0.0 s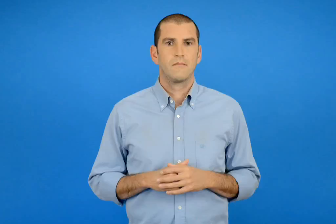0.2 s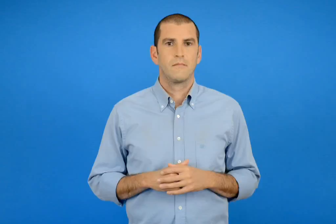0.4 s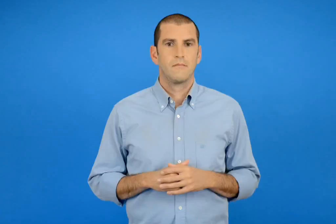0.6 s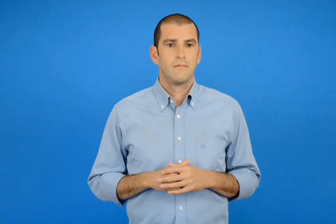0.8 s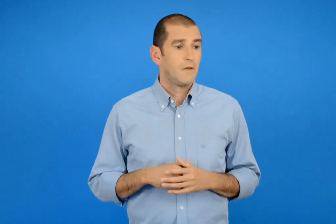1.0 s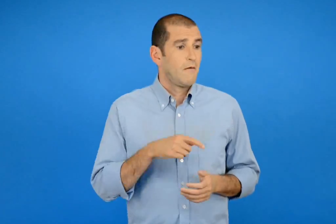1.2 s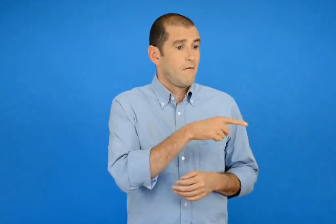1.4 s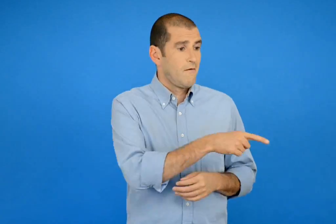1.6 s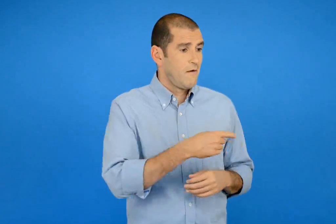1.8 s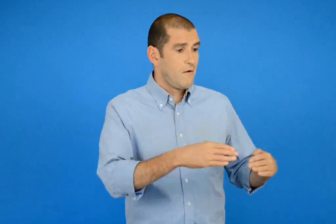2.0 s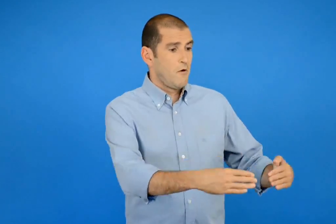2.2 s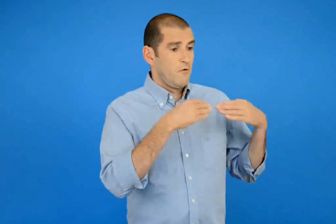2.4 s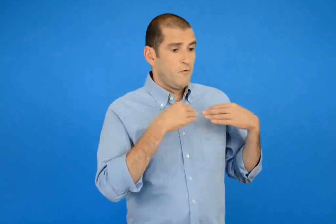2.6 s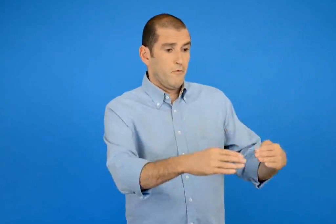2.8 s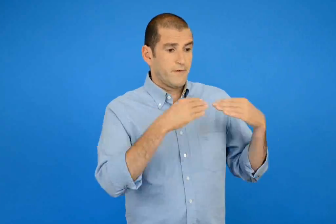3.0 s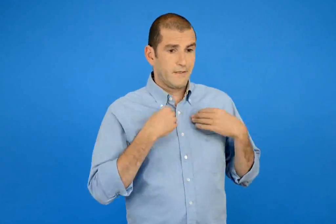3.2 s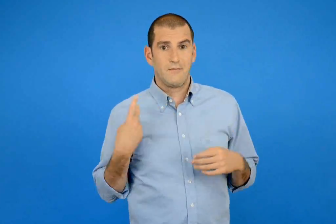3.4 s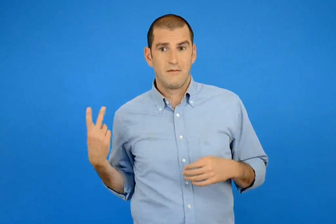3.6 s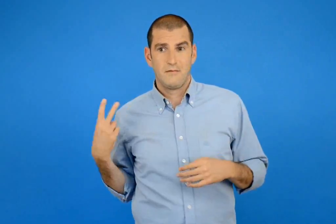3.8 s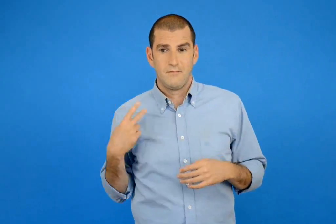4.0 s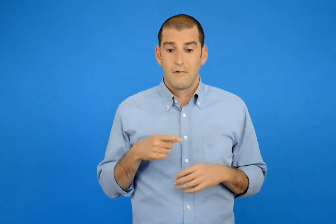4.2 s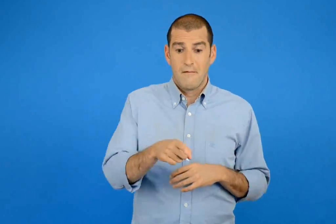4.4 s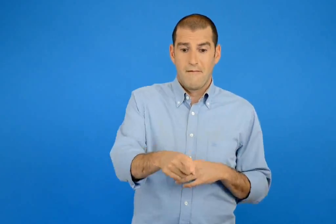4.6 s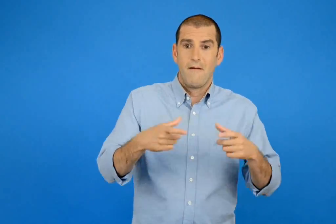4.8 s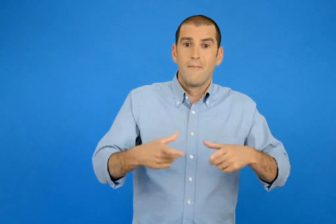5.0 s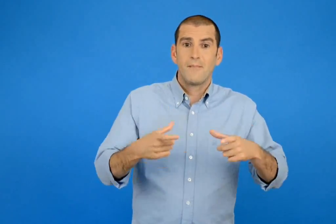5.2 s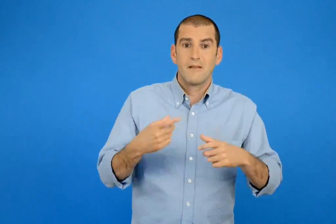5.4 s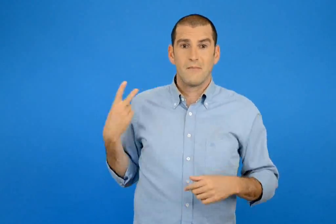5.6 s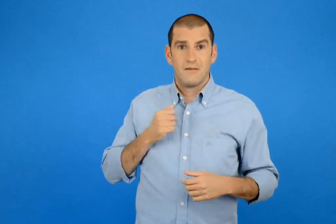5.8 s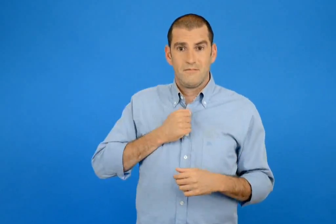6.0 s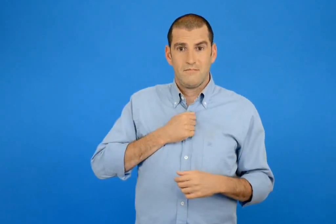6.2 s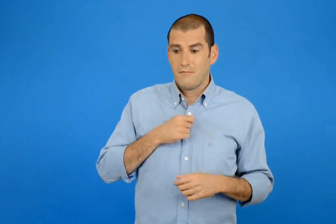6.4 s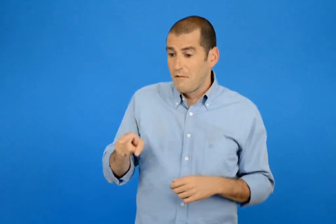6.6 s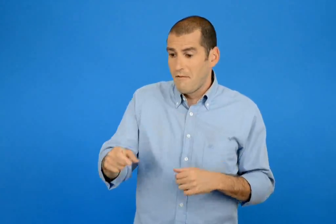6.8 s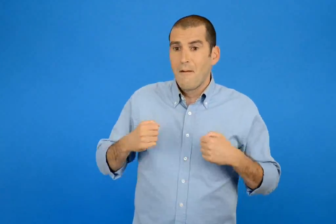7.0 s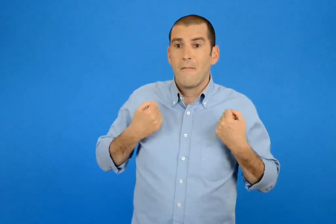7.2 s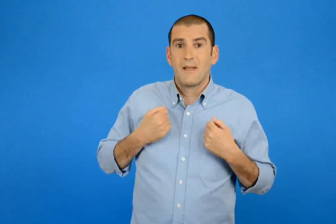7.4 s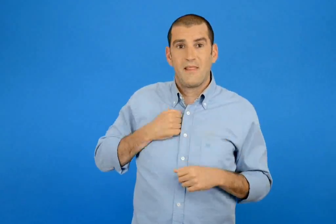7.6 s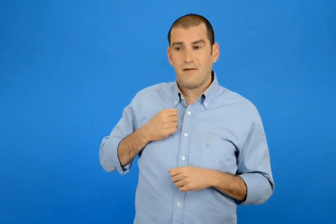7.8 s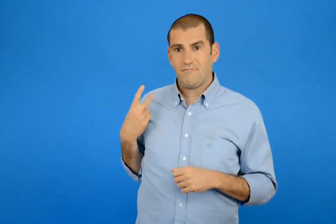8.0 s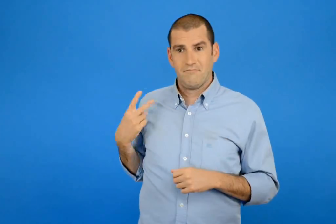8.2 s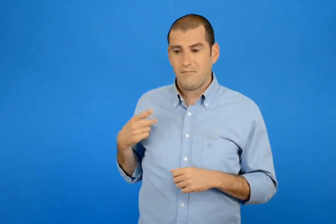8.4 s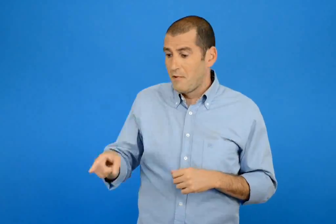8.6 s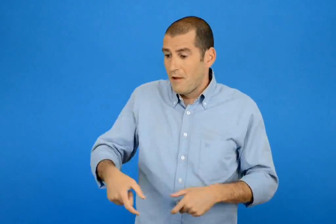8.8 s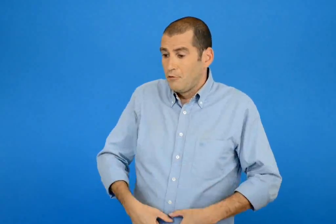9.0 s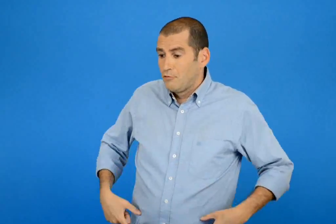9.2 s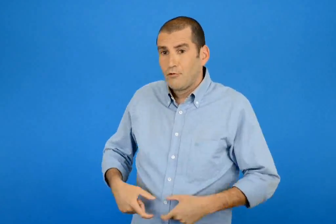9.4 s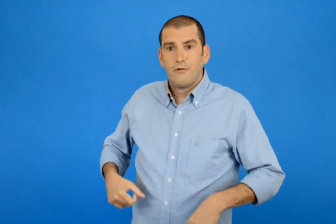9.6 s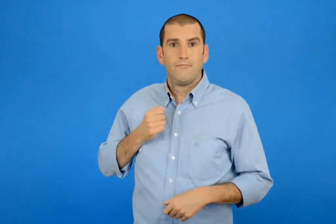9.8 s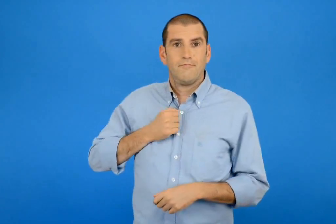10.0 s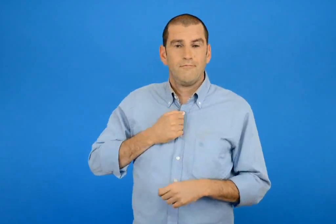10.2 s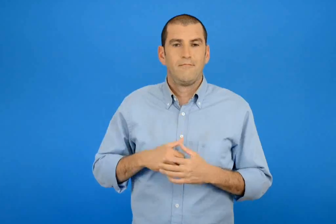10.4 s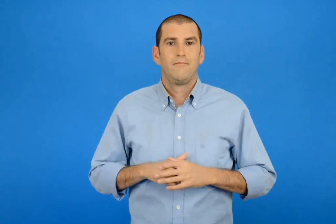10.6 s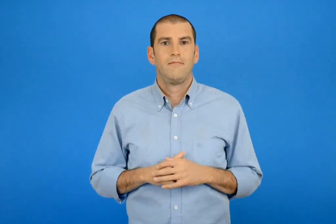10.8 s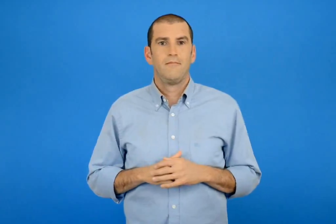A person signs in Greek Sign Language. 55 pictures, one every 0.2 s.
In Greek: να οι κουβέρτες μας τα πιάτα μας τα παιχνίδια μας οι ζώνες μας
